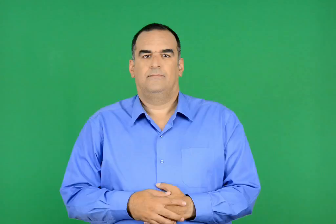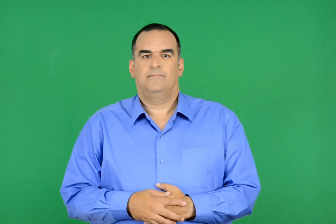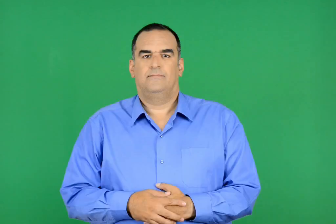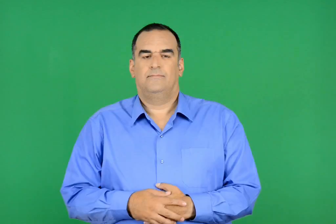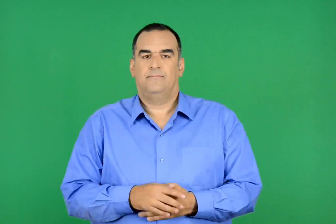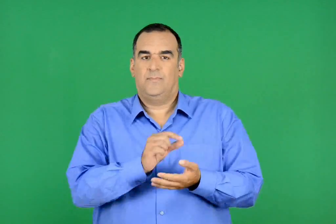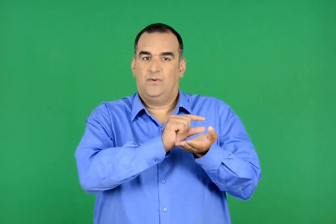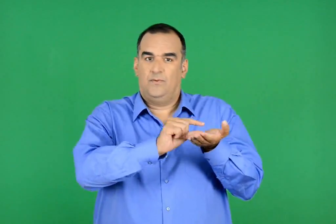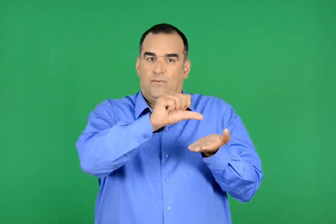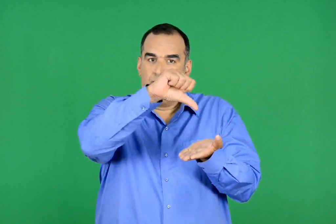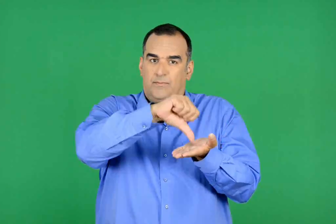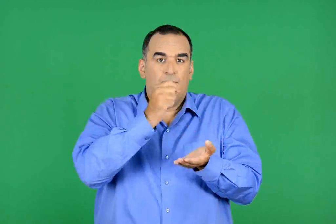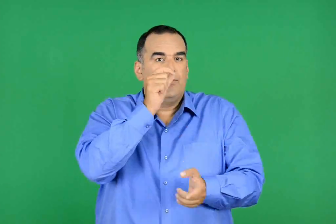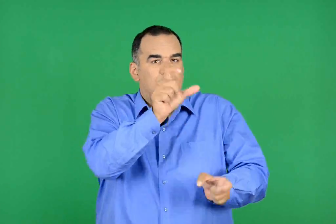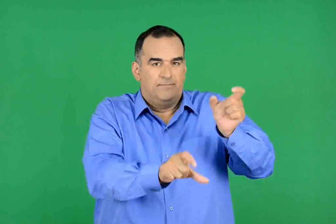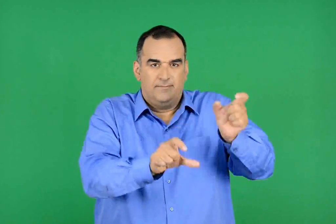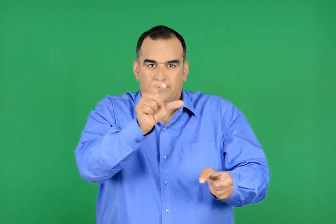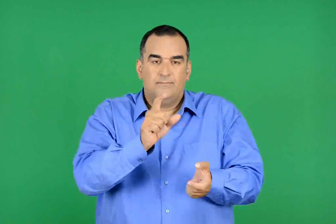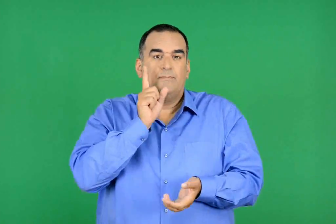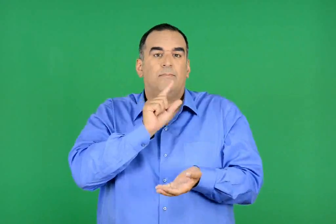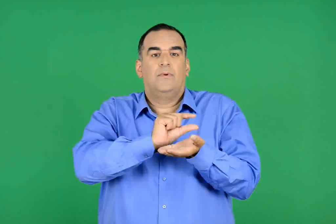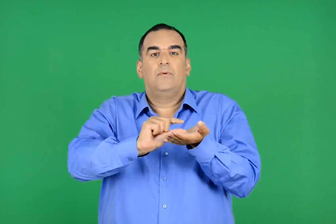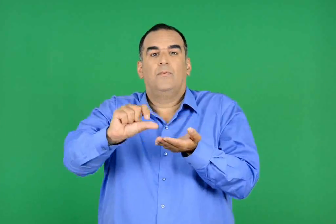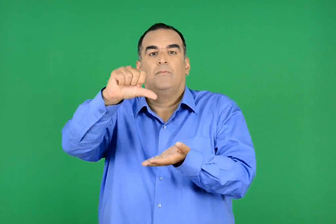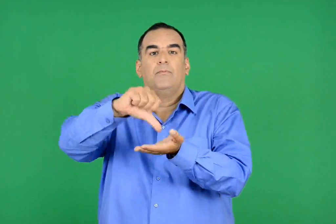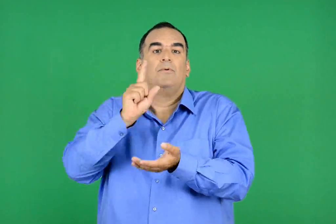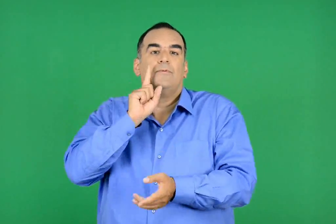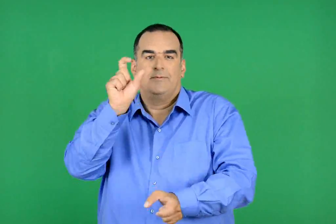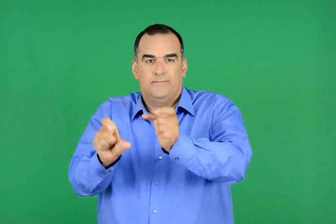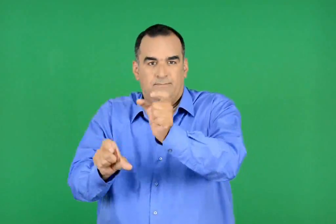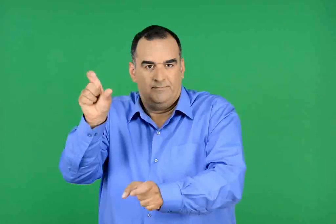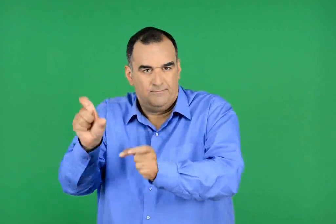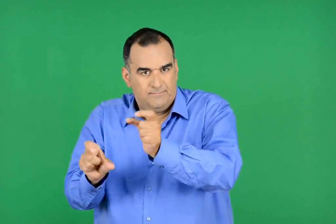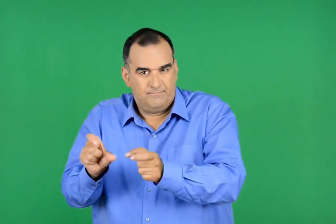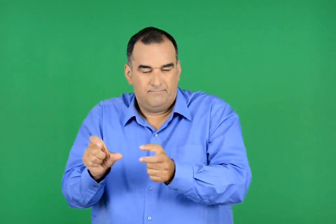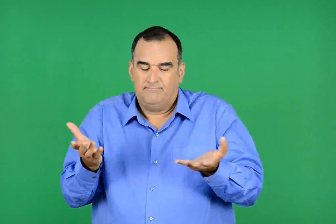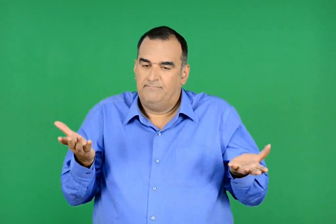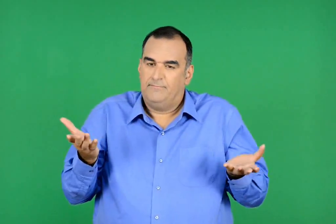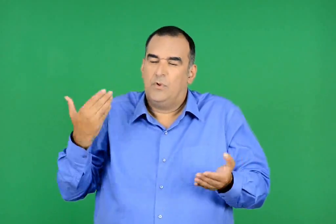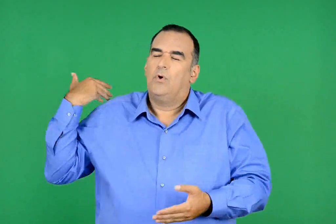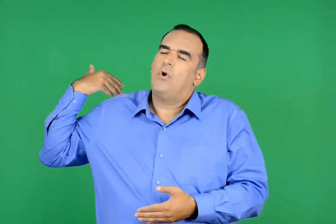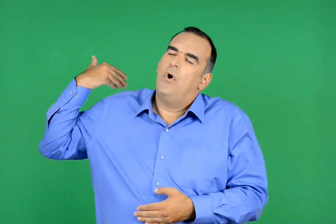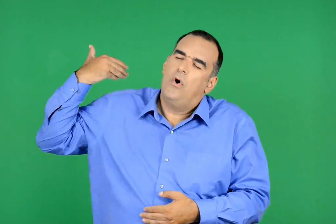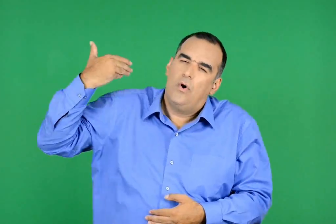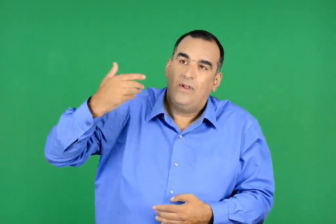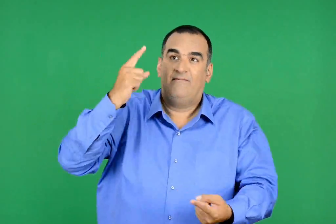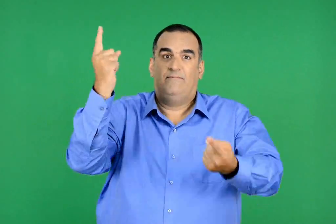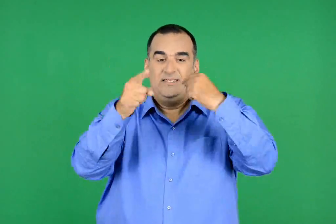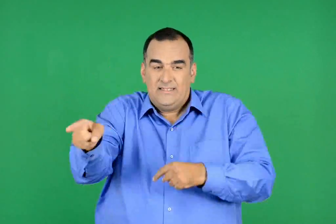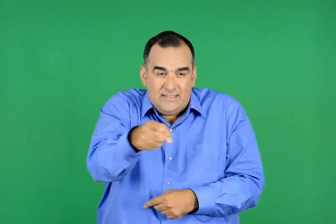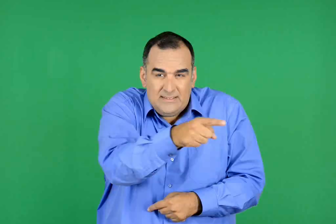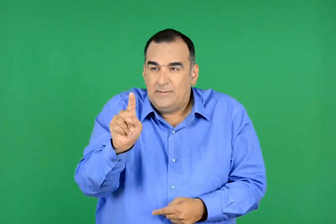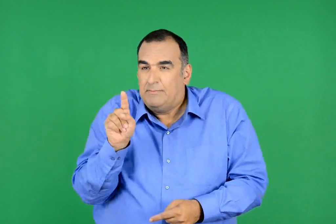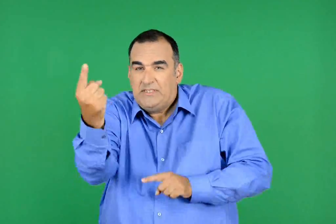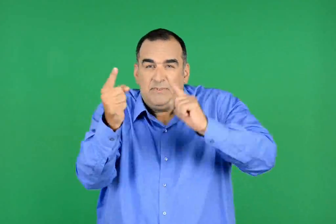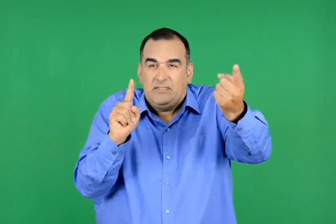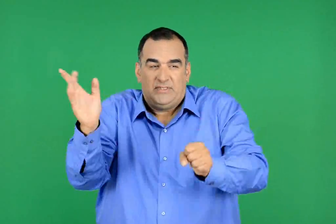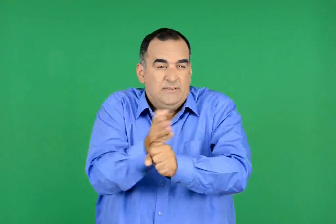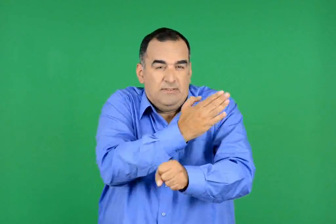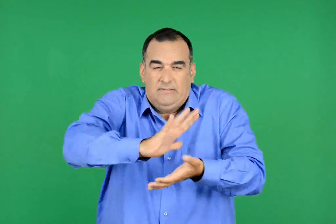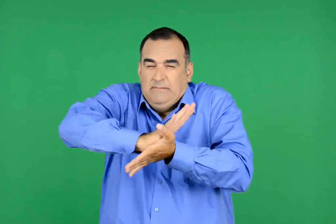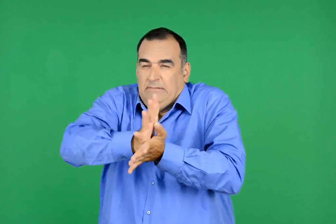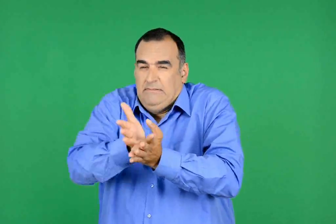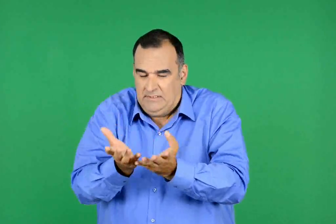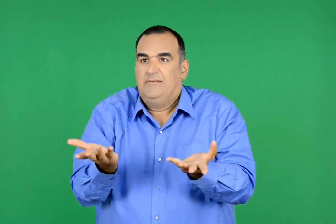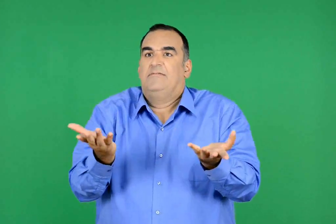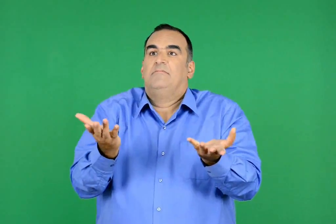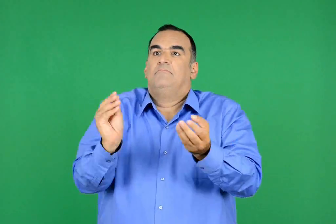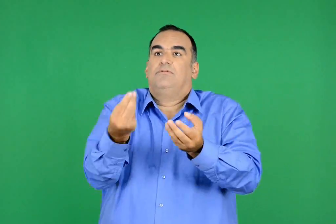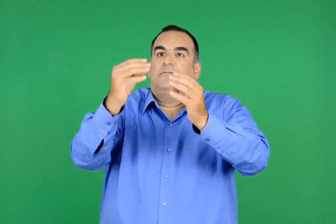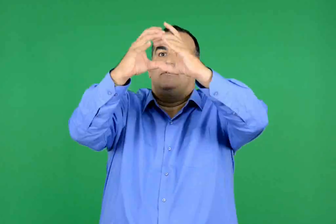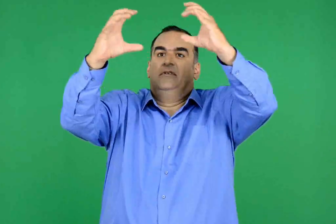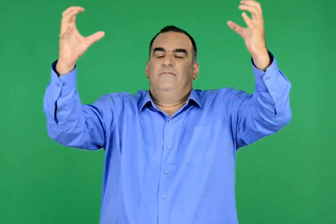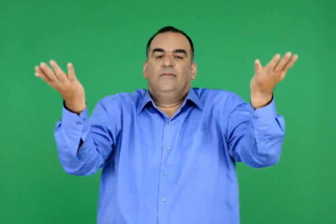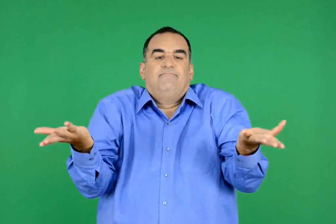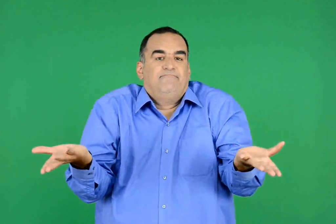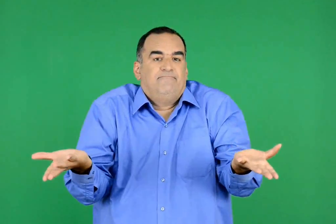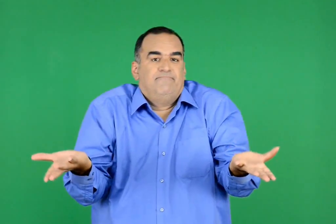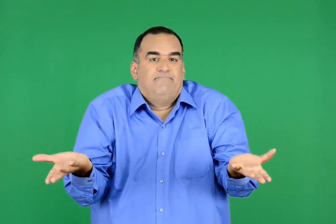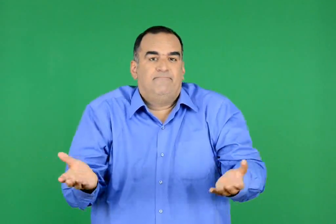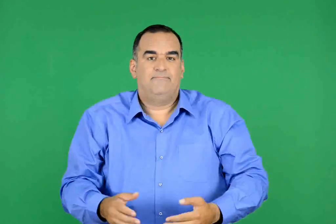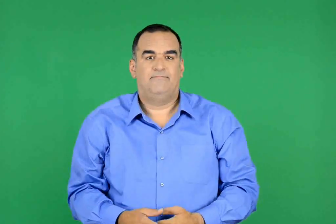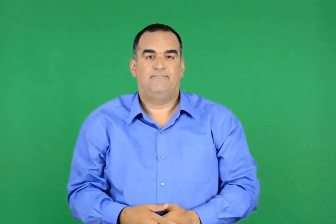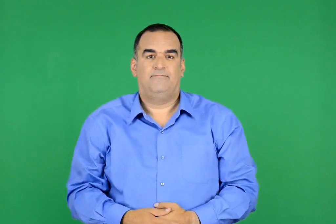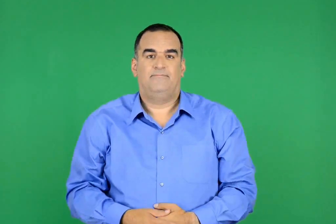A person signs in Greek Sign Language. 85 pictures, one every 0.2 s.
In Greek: λιλιπουπολίτες , λιλιπουπολίτισσες , τόσα χρόνια ρημάζατε τη φύση κι όποιον πάρει το νέφος
